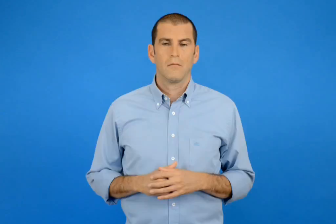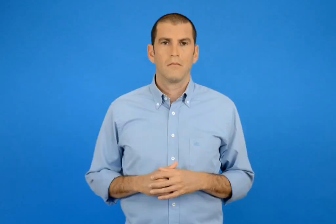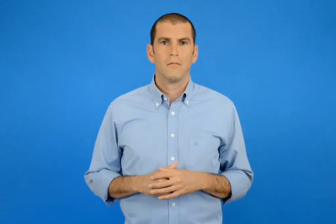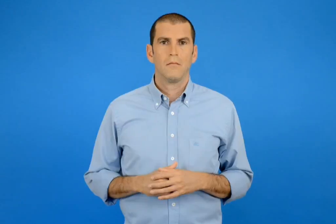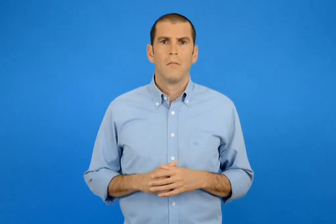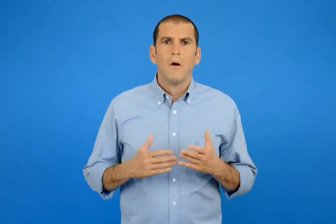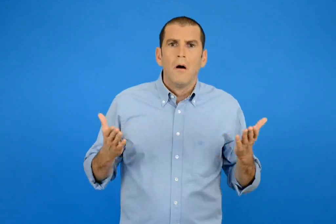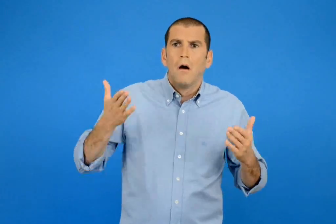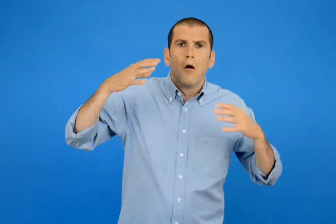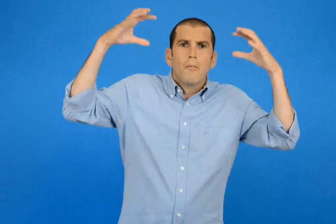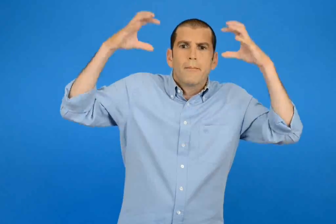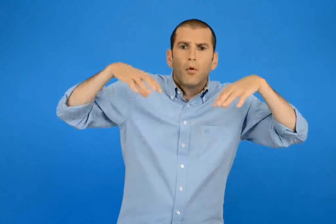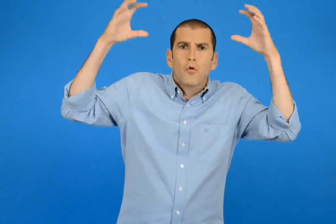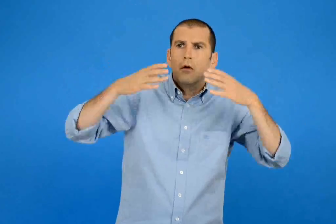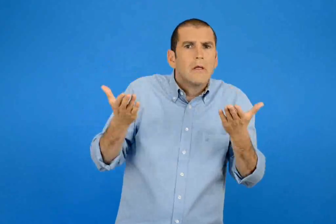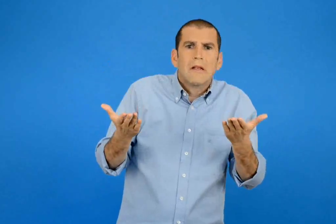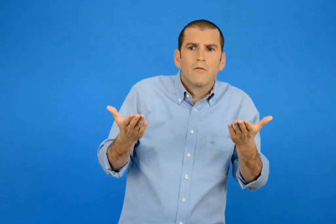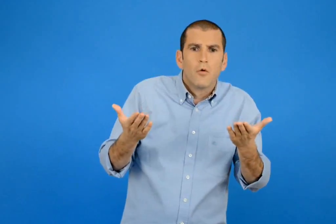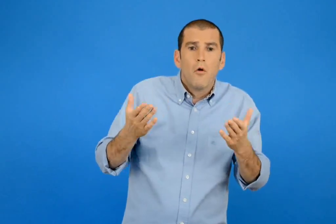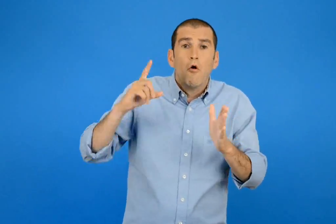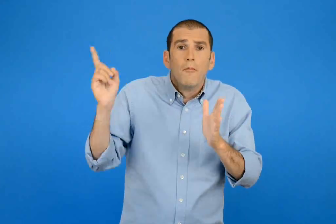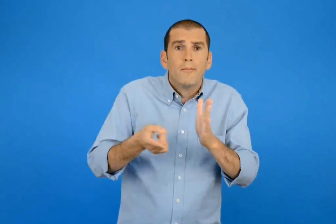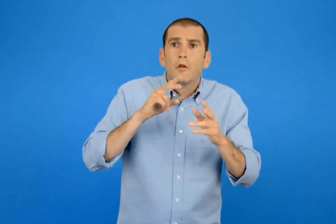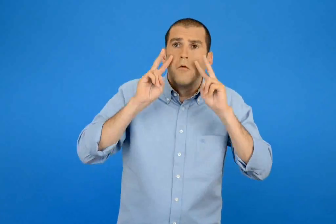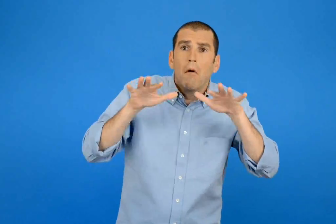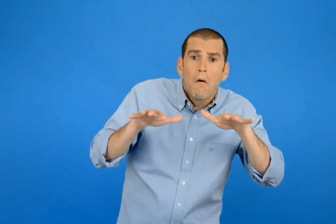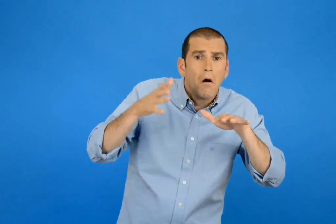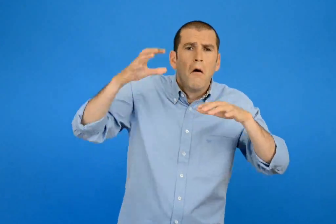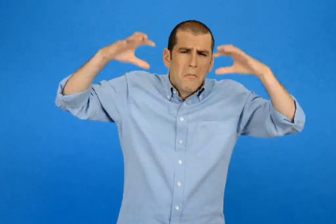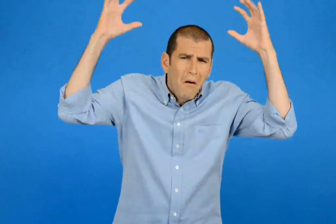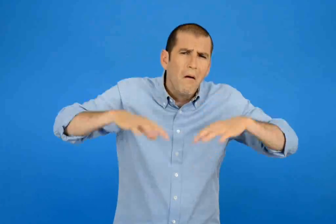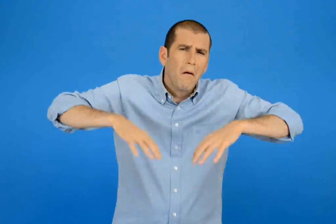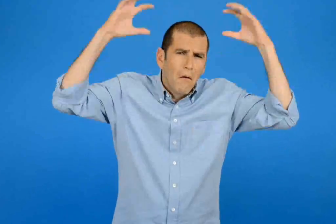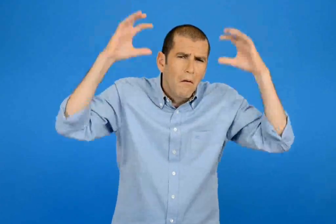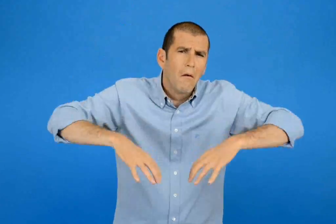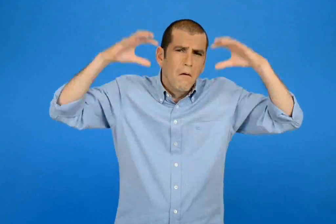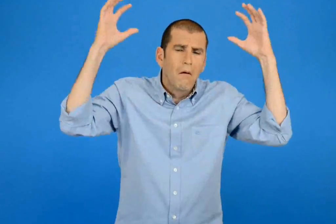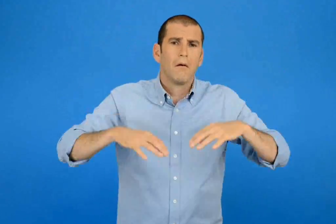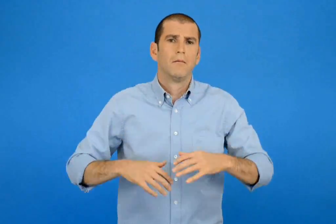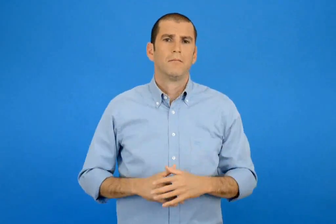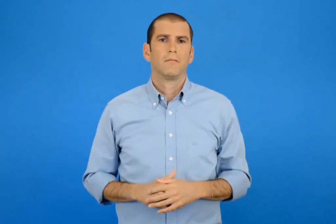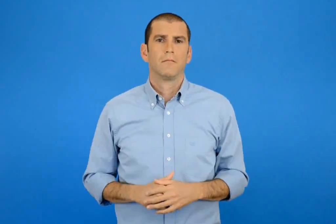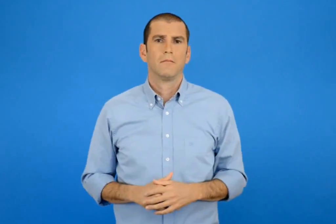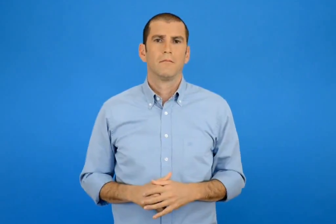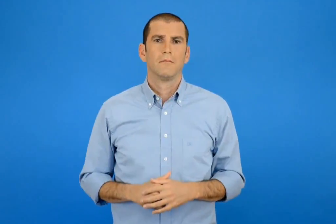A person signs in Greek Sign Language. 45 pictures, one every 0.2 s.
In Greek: τι μπόρα ήταν εκείνη πρώτη φορά είδαν να πέφτει τόσο νερό
